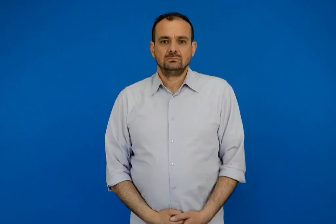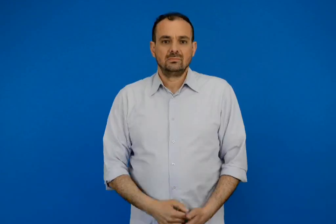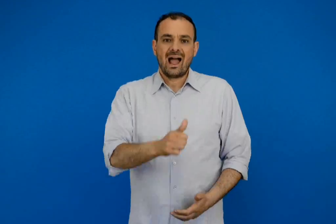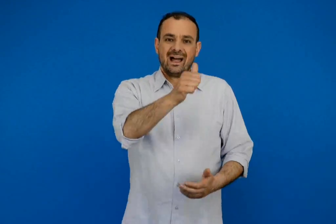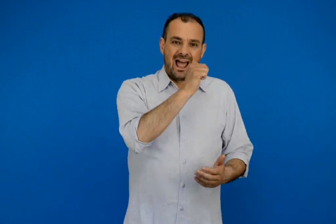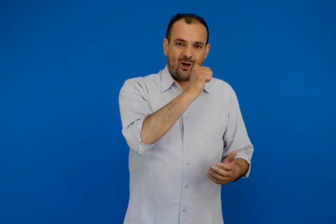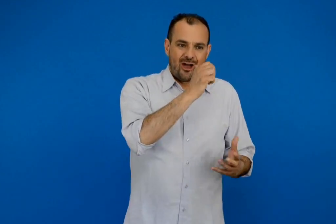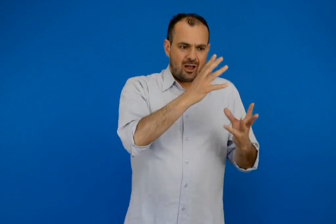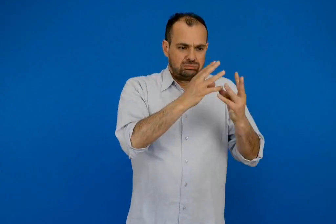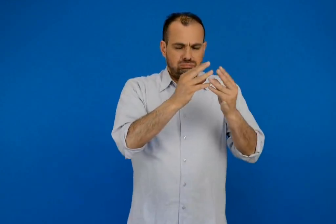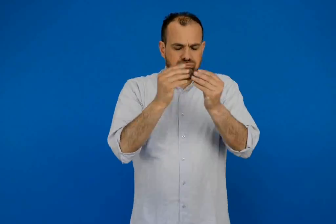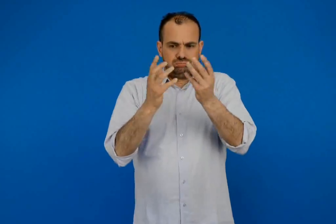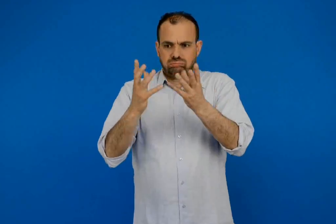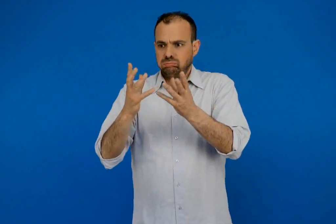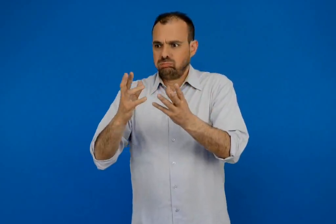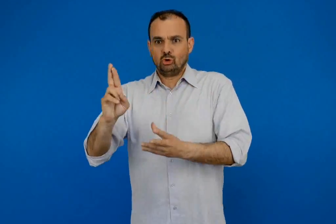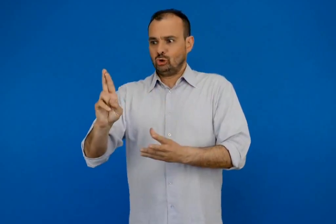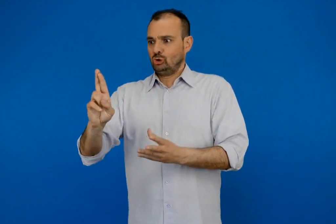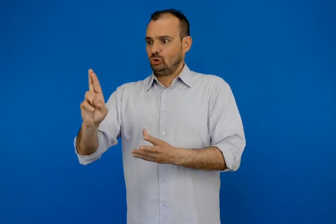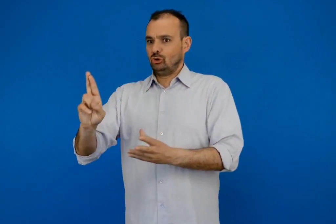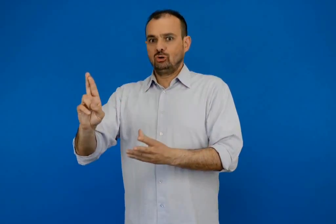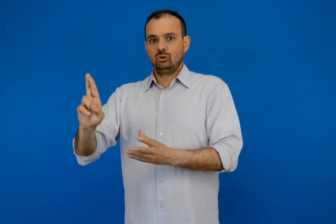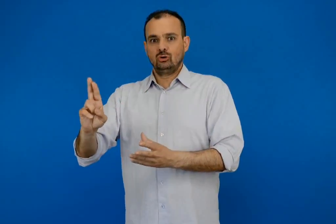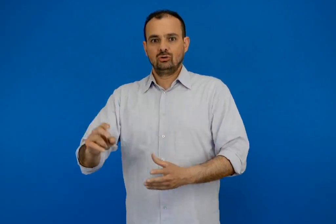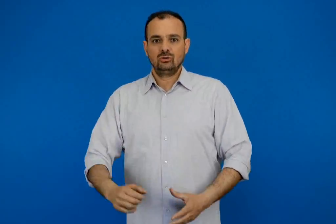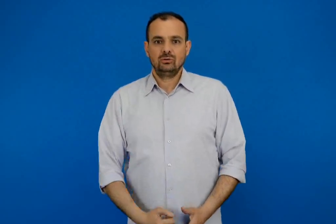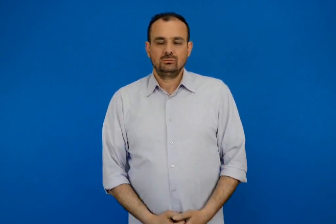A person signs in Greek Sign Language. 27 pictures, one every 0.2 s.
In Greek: από το νερό έχει φύγει το ρ
